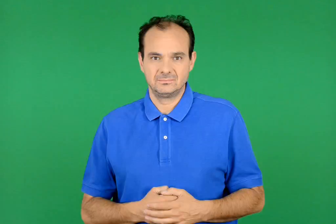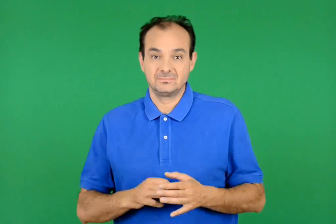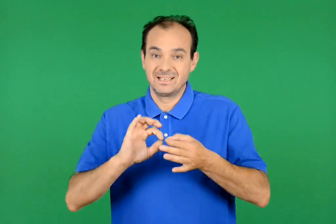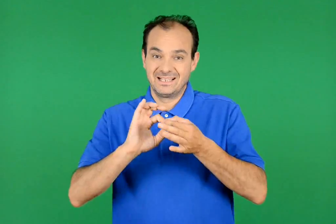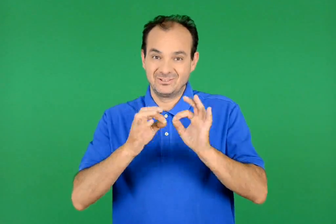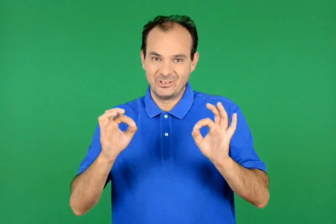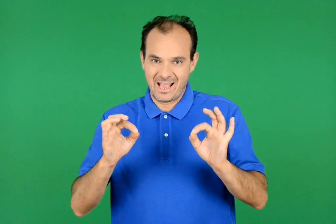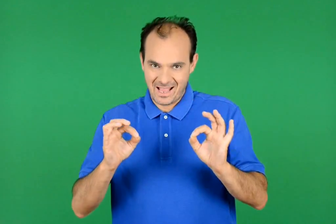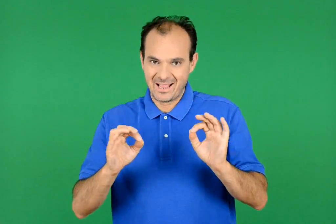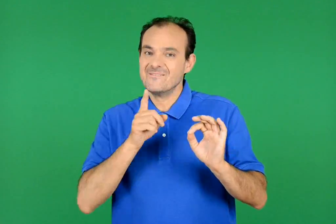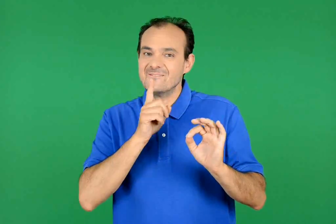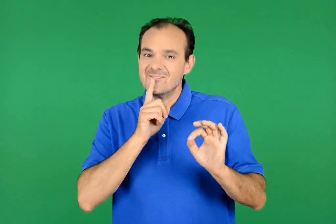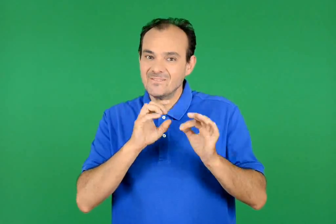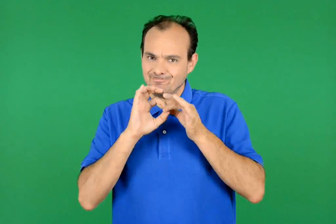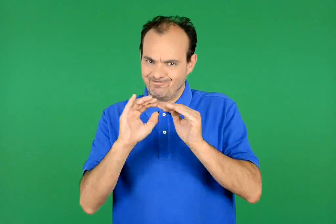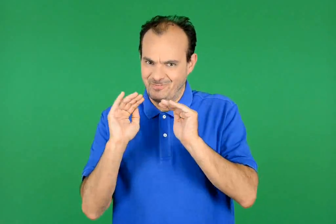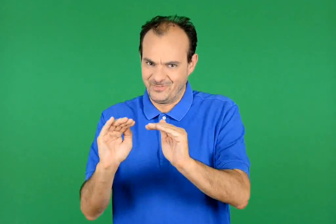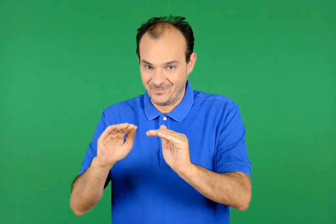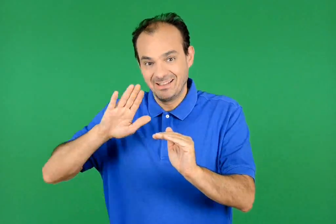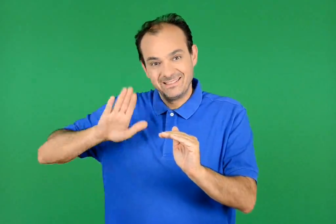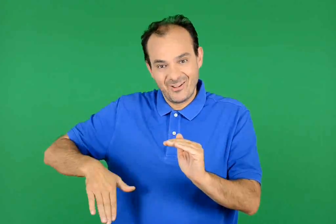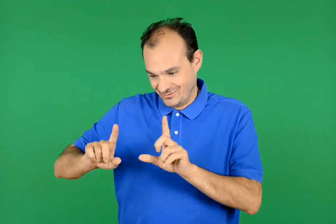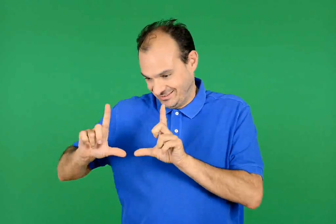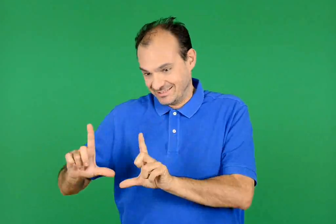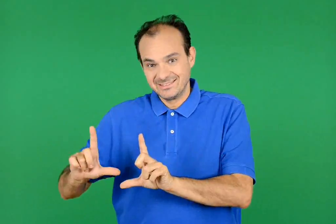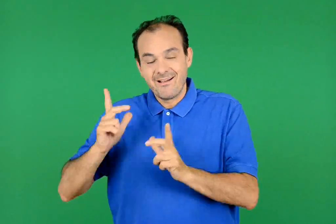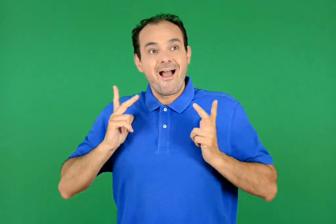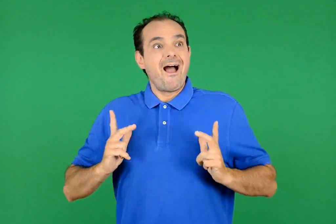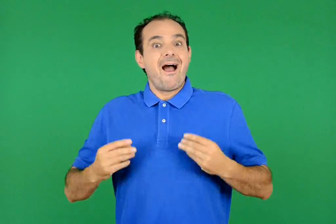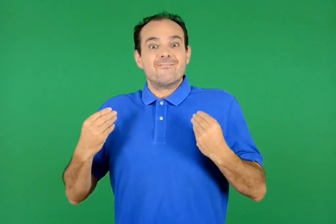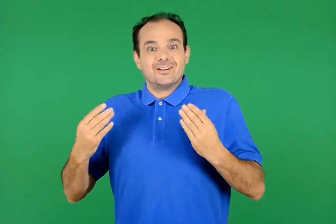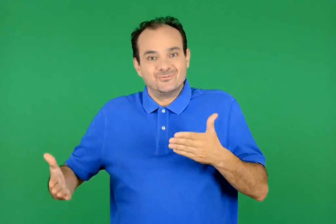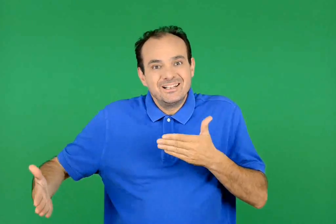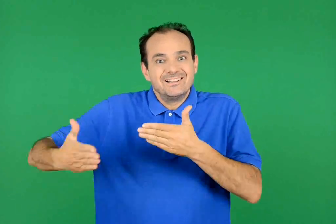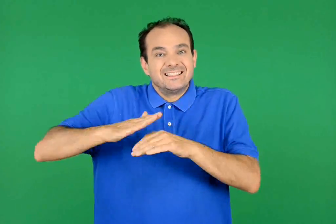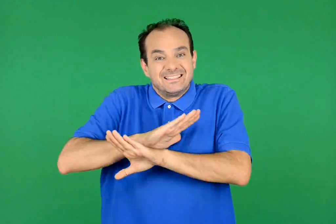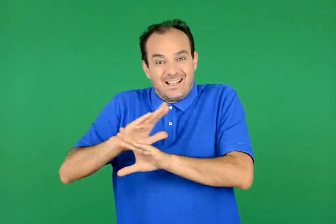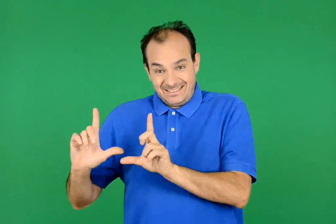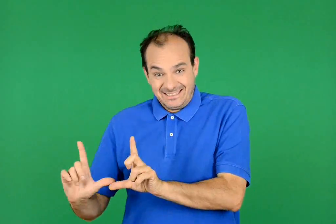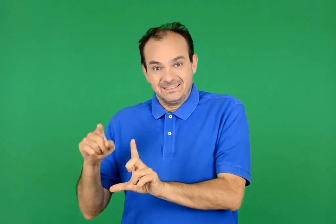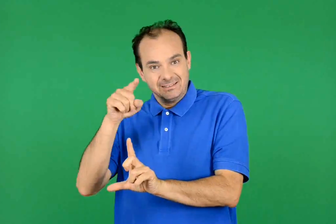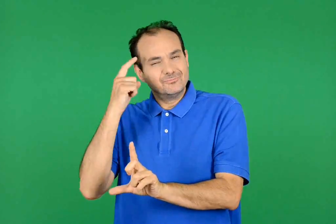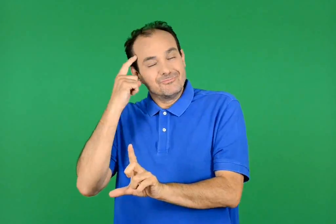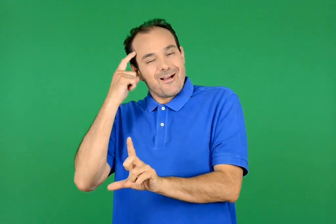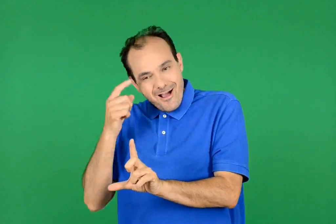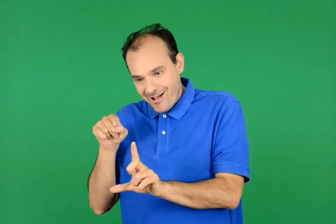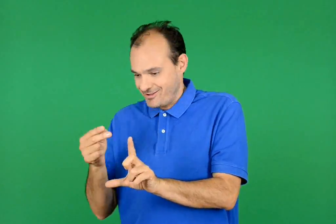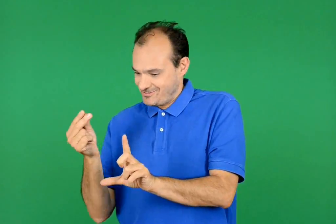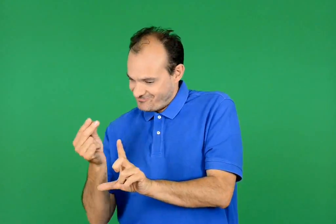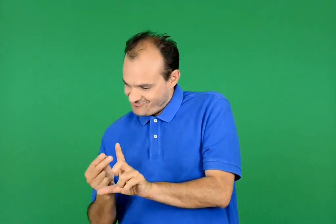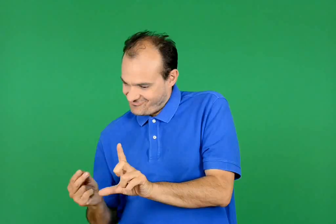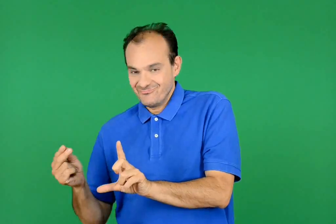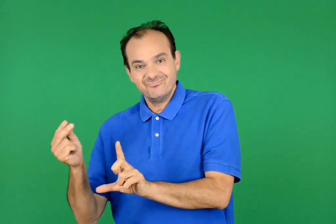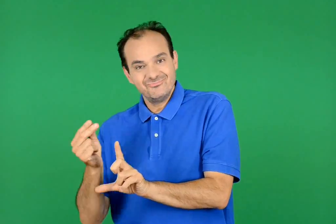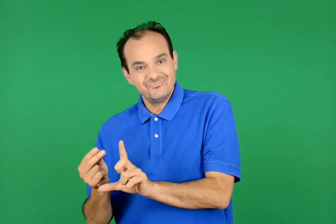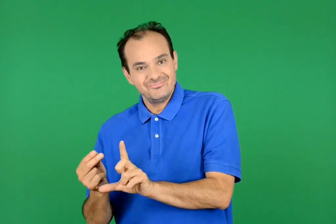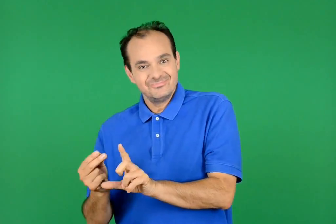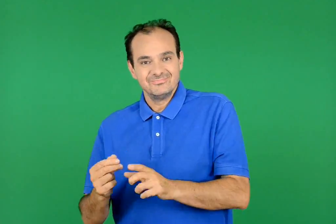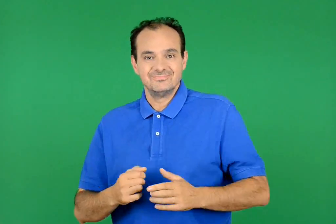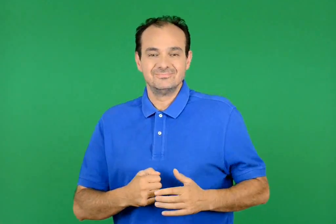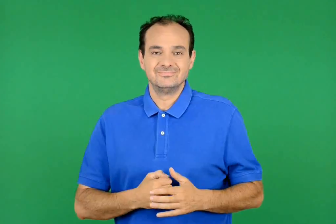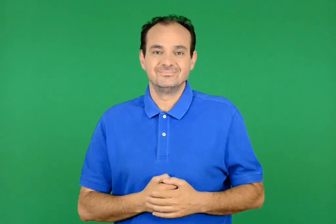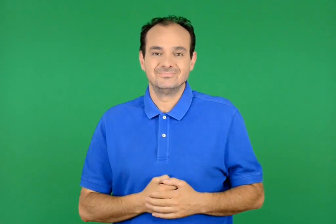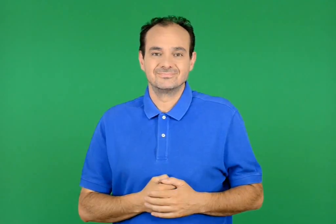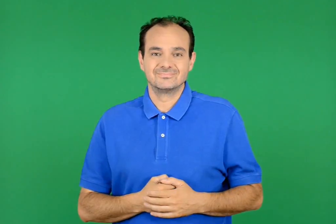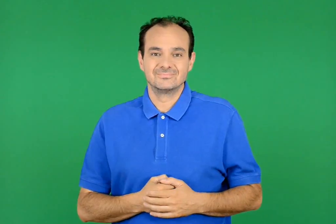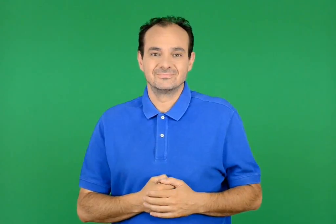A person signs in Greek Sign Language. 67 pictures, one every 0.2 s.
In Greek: συνέχισε την ιστορία βρίσκοντας ένα δικό σου ευχάριστο τέλος . ζωγράφισέ το στο τέταρτο κουτάκι
